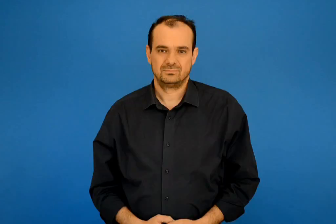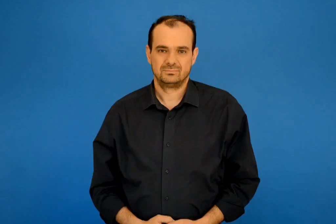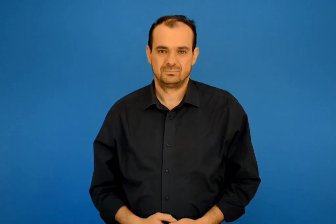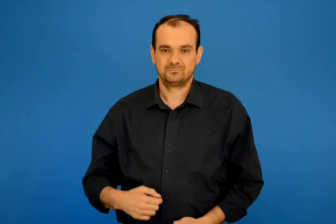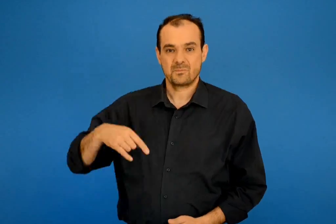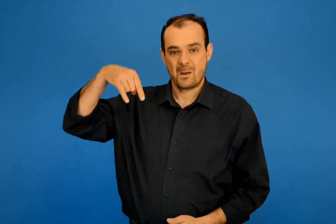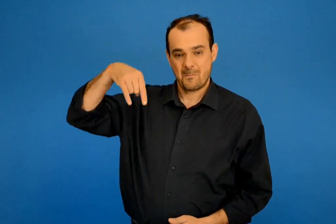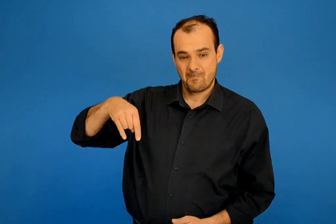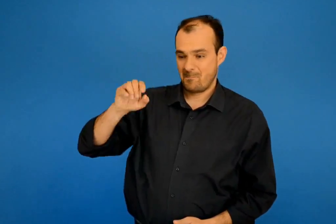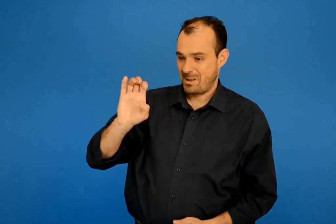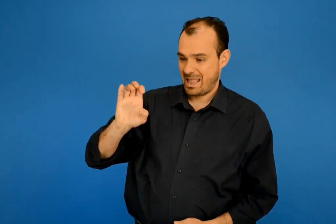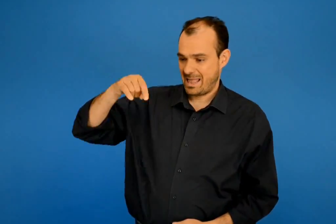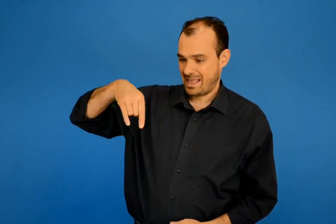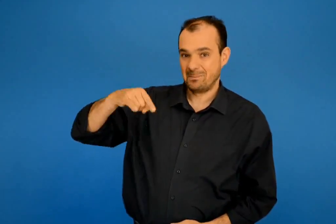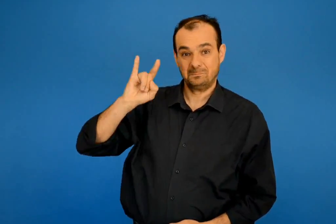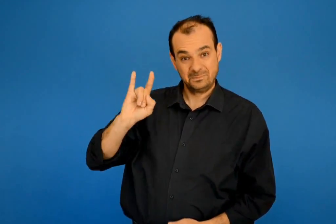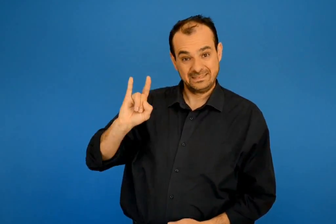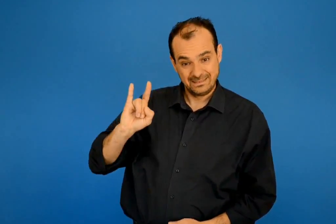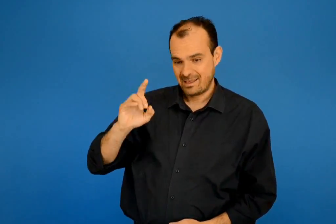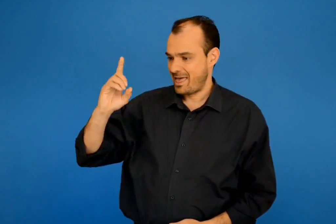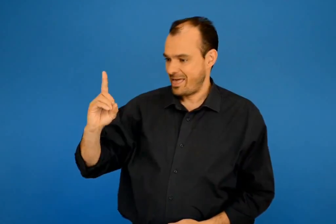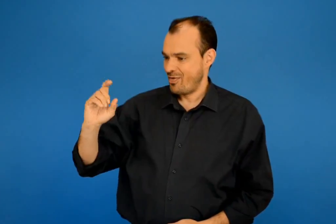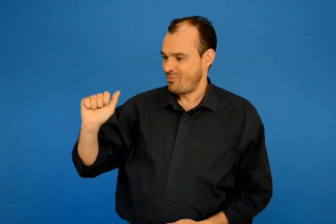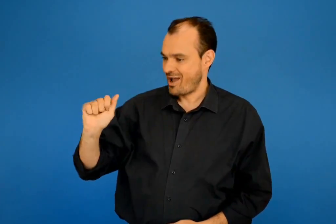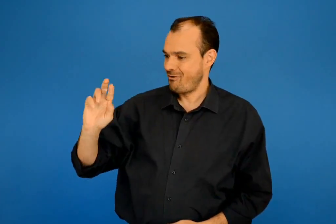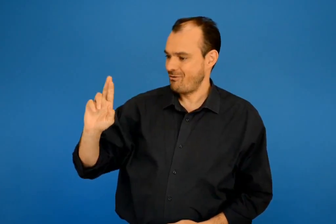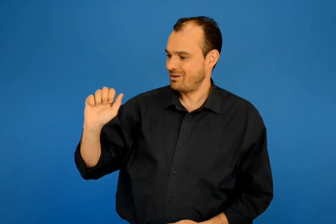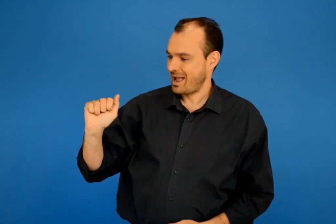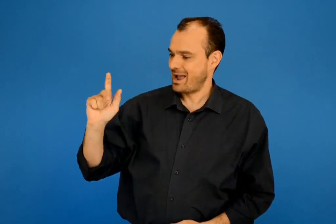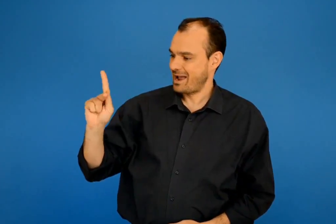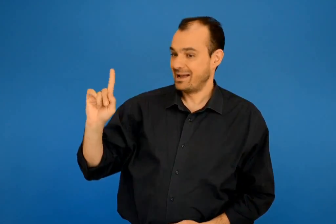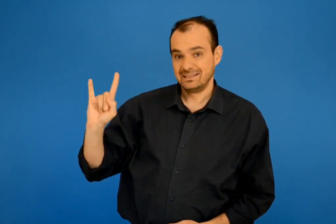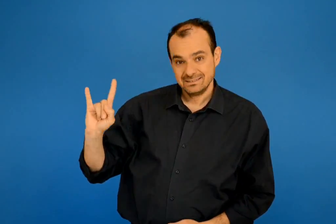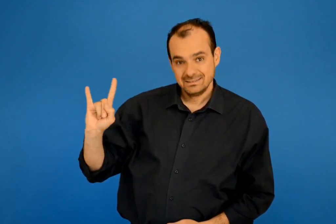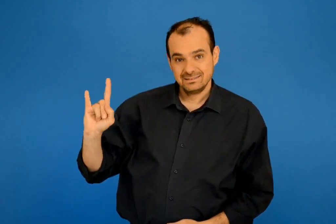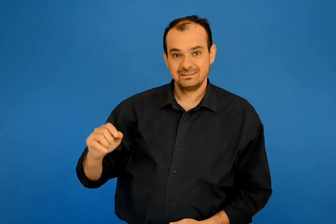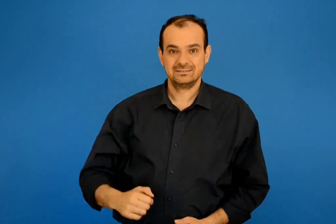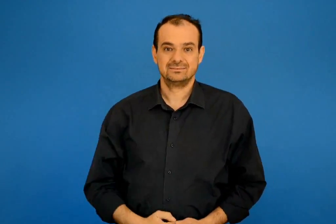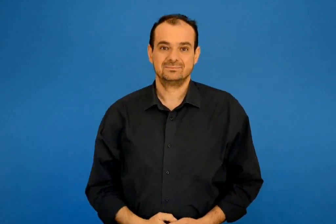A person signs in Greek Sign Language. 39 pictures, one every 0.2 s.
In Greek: πέπη δαράκη
